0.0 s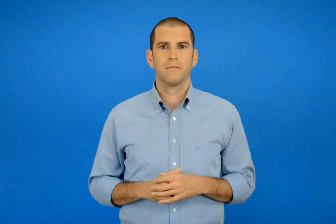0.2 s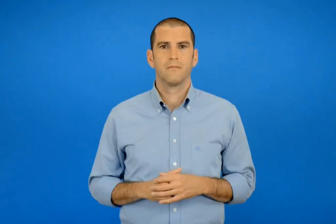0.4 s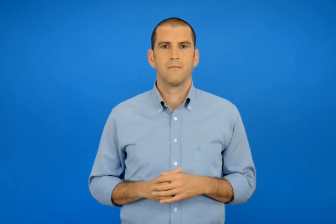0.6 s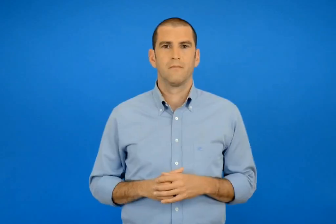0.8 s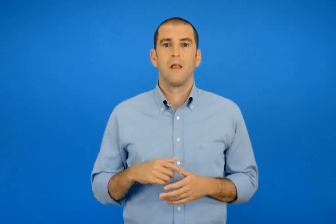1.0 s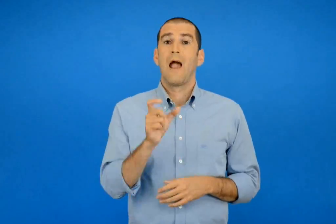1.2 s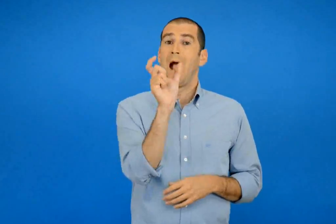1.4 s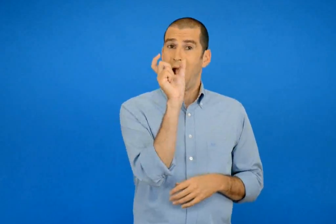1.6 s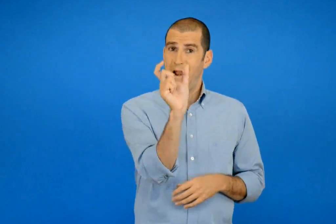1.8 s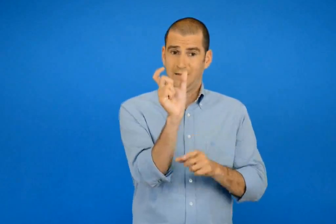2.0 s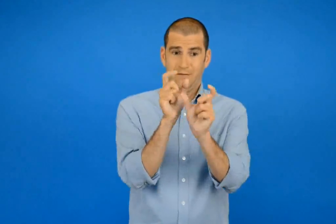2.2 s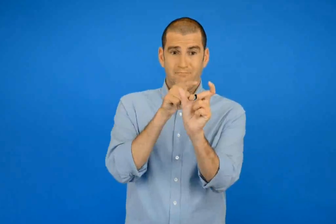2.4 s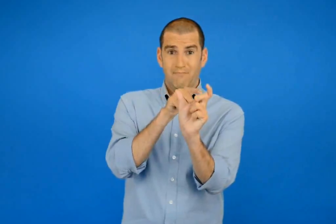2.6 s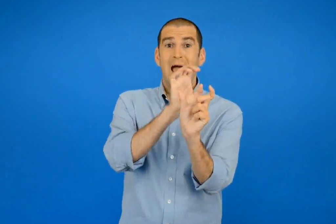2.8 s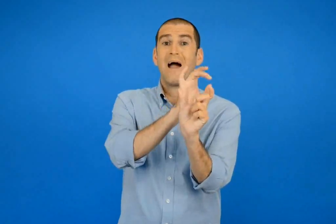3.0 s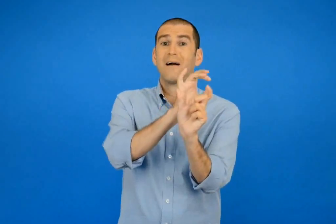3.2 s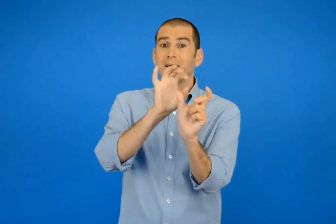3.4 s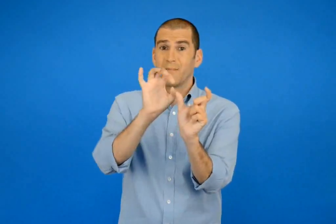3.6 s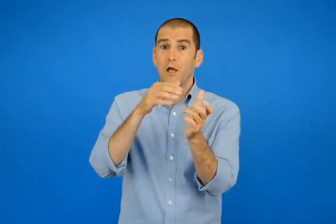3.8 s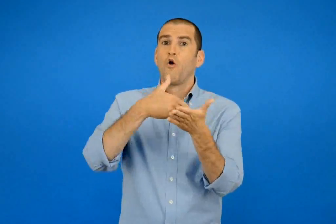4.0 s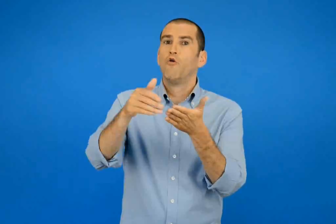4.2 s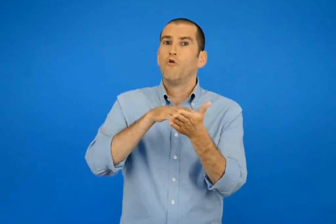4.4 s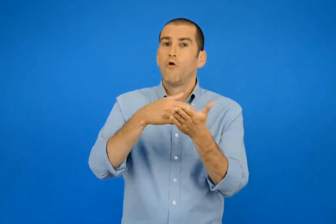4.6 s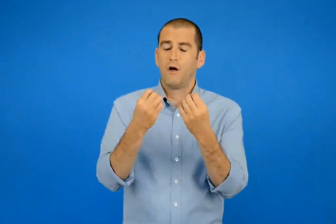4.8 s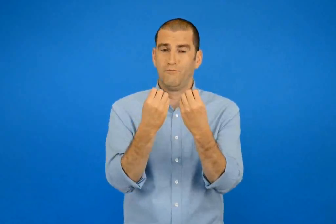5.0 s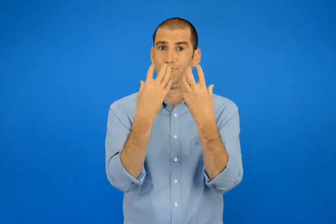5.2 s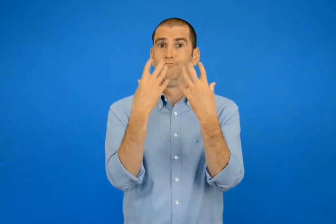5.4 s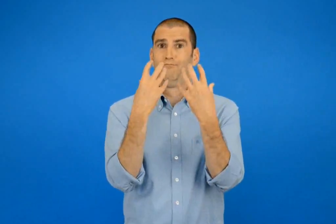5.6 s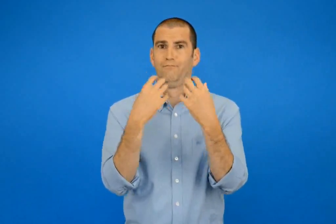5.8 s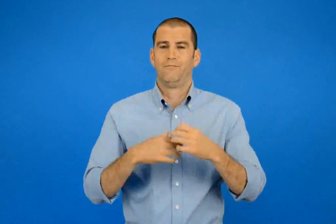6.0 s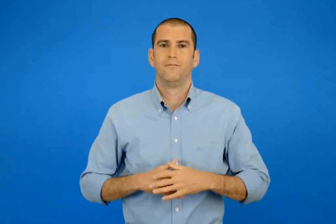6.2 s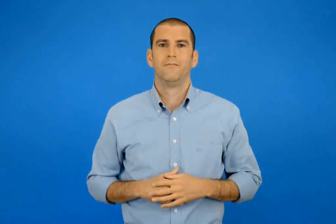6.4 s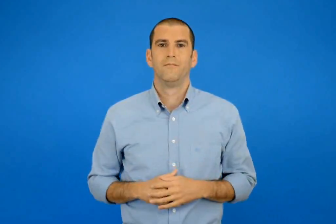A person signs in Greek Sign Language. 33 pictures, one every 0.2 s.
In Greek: λέξη με χρωματιστά έντονα γράμματα
